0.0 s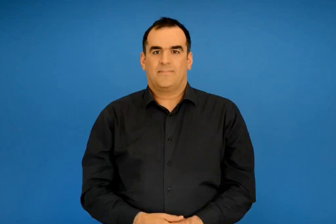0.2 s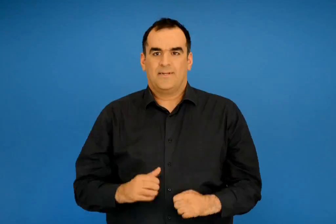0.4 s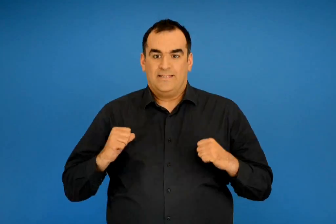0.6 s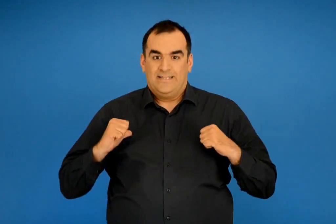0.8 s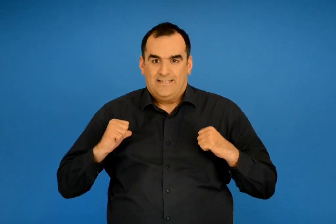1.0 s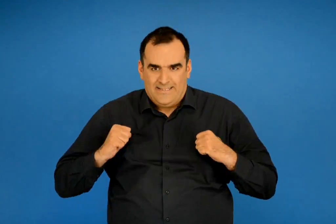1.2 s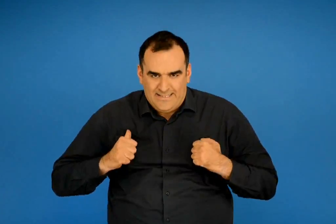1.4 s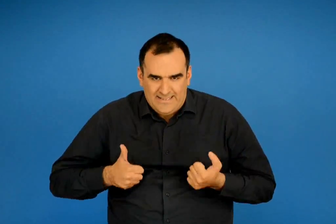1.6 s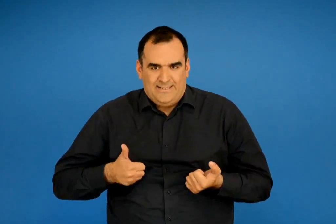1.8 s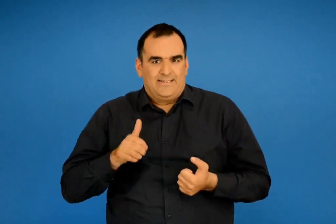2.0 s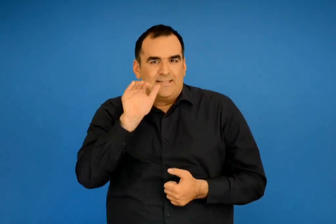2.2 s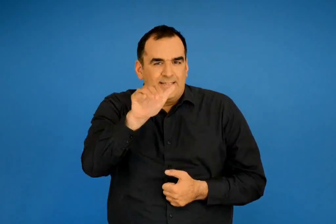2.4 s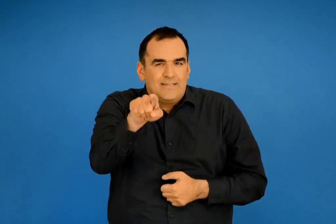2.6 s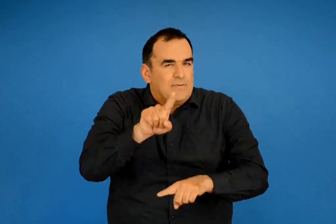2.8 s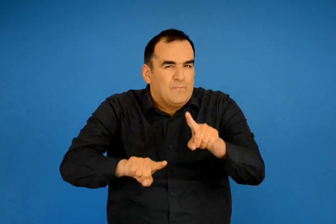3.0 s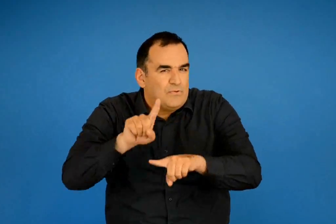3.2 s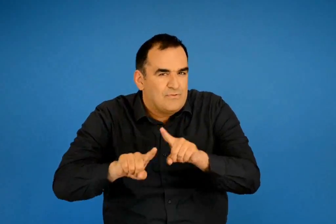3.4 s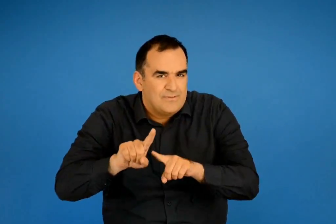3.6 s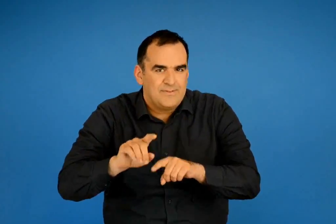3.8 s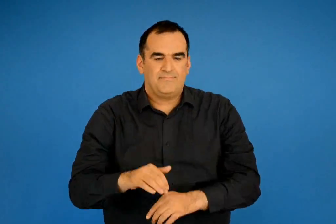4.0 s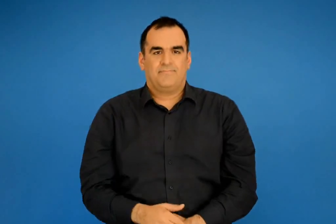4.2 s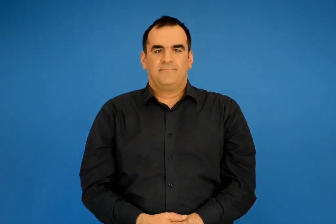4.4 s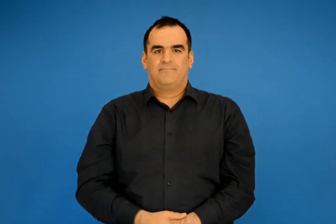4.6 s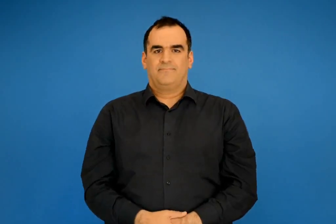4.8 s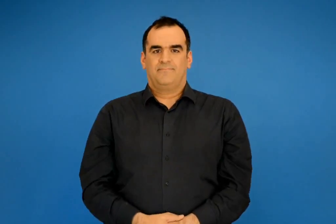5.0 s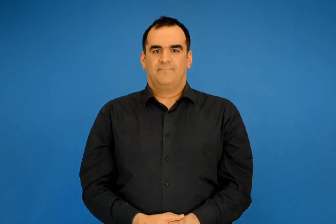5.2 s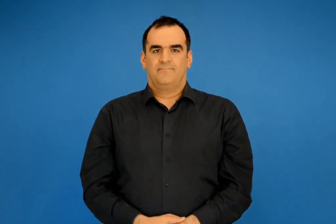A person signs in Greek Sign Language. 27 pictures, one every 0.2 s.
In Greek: πως σε λένε ; ρώτησε τότε ξεθαρρεμένος
